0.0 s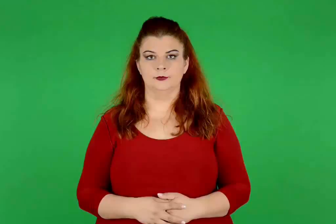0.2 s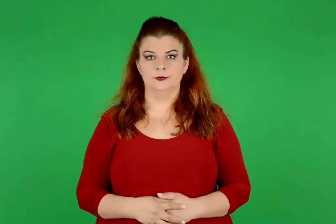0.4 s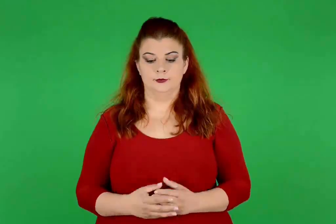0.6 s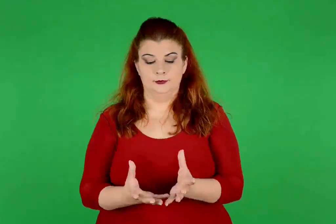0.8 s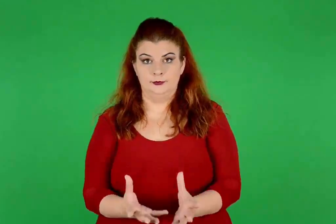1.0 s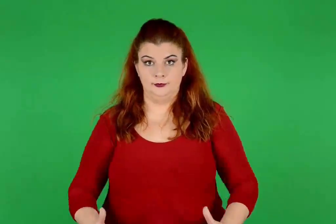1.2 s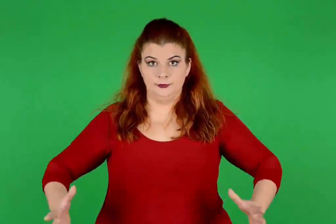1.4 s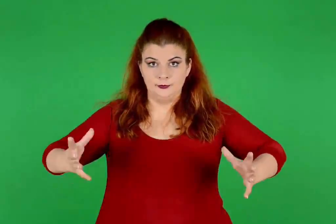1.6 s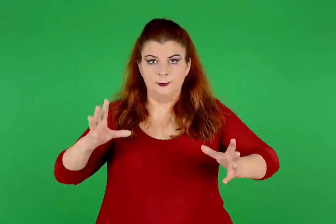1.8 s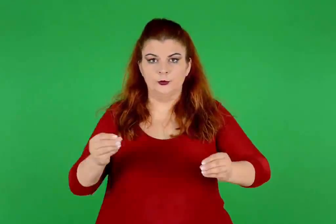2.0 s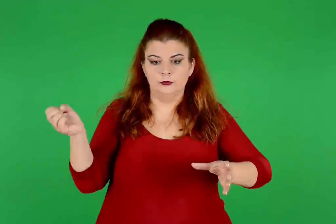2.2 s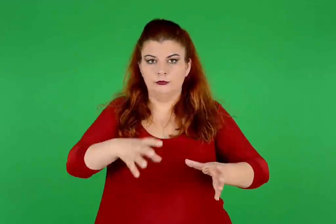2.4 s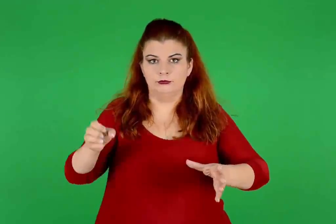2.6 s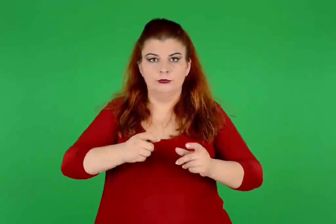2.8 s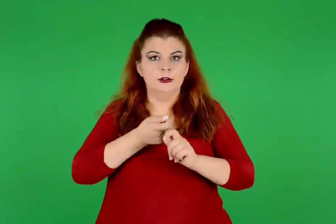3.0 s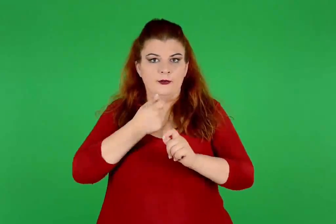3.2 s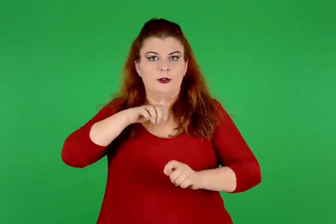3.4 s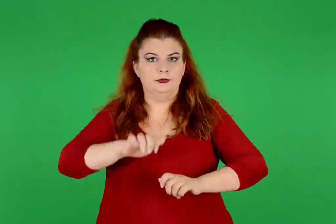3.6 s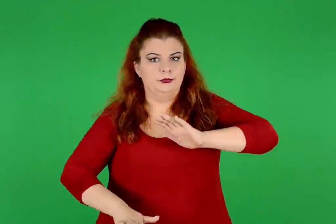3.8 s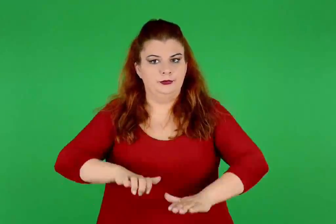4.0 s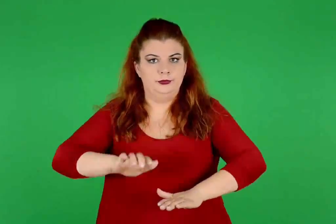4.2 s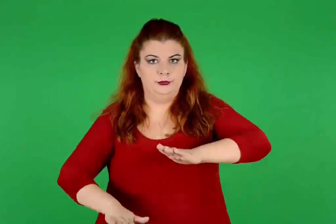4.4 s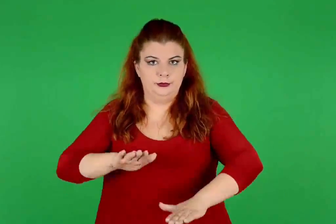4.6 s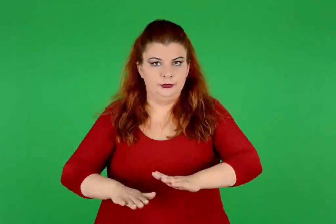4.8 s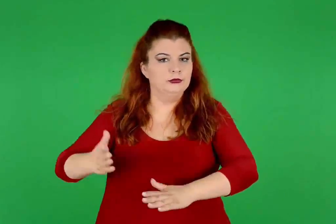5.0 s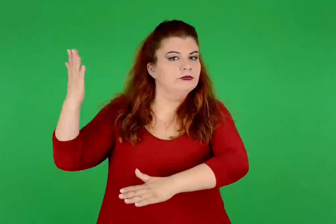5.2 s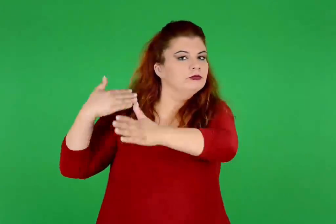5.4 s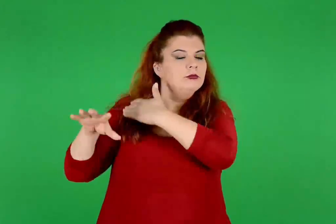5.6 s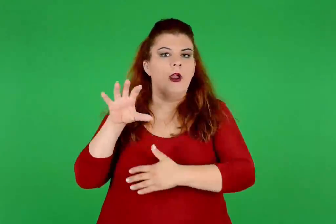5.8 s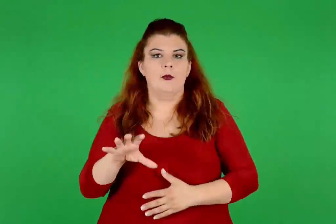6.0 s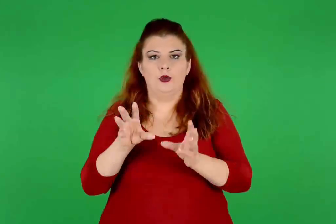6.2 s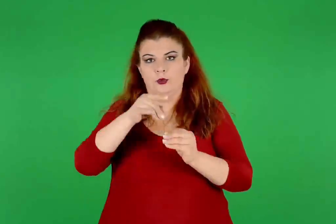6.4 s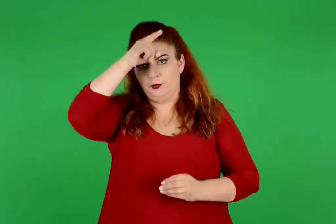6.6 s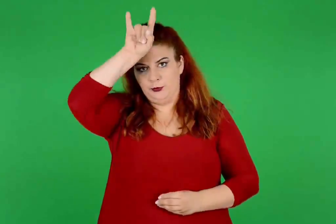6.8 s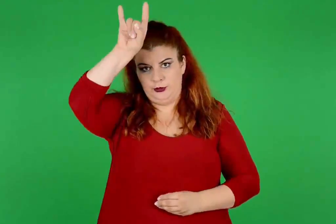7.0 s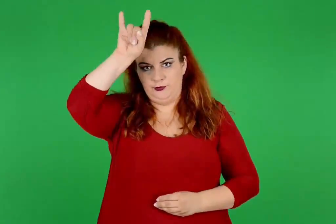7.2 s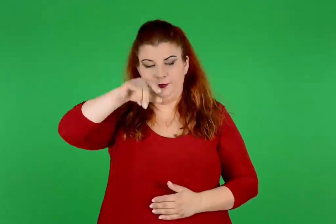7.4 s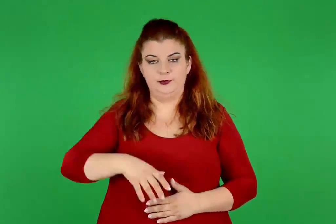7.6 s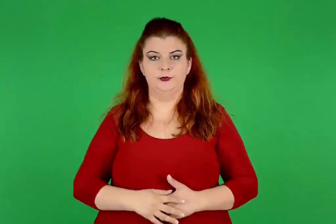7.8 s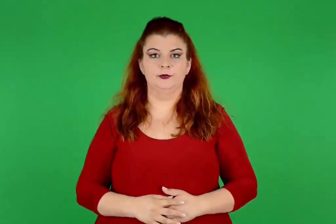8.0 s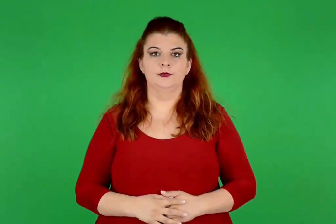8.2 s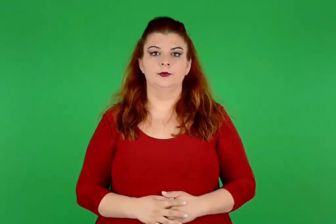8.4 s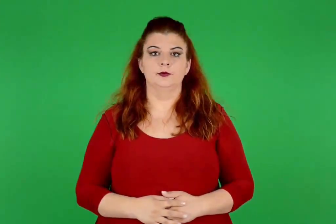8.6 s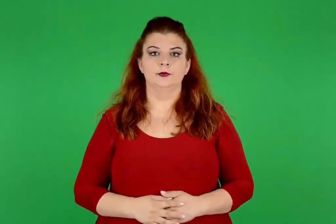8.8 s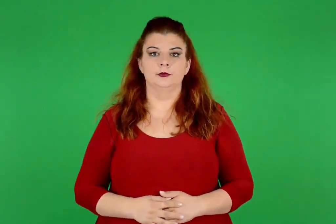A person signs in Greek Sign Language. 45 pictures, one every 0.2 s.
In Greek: πατητήρι σταφυλιών της μινωικής εποχής
